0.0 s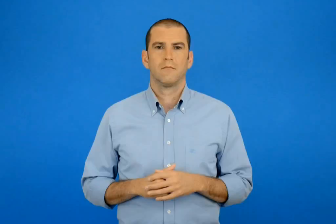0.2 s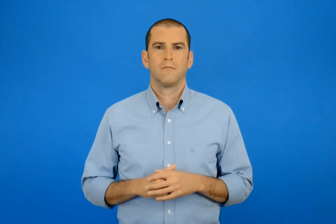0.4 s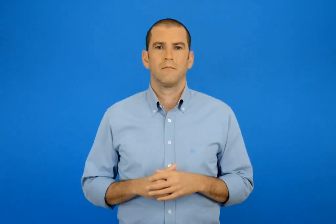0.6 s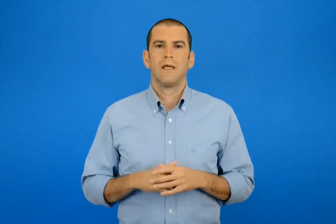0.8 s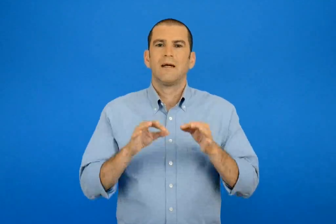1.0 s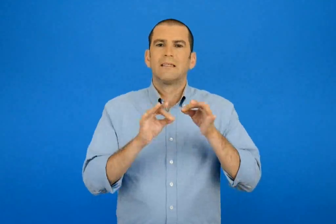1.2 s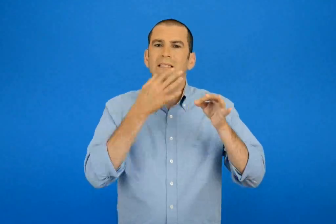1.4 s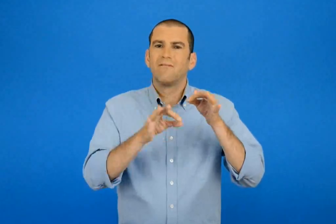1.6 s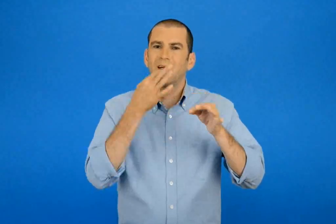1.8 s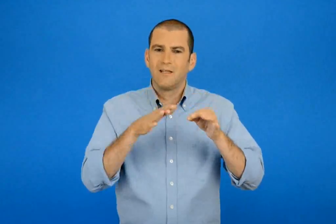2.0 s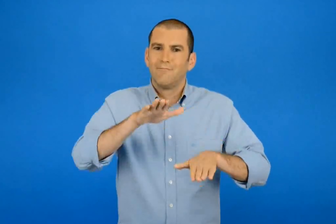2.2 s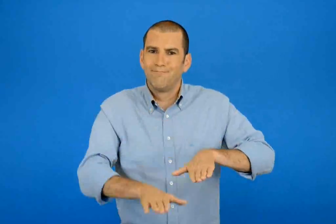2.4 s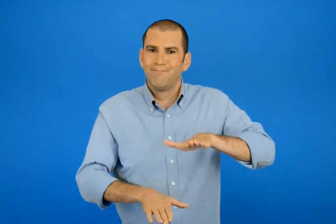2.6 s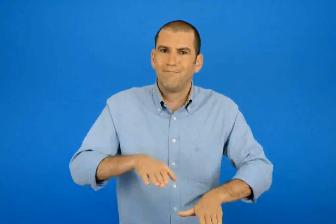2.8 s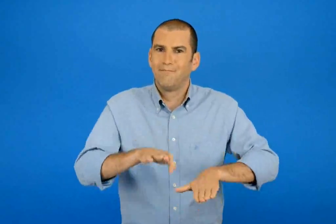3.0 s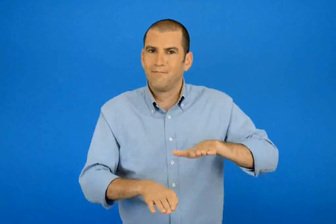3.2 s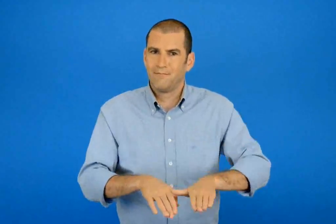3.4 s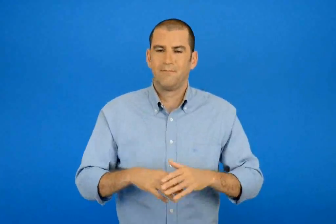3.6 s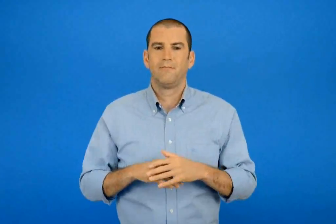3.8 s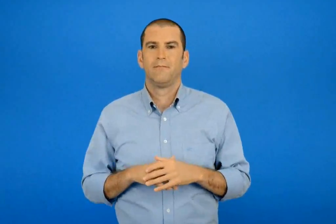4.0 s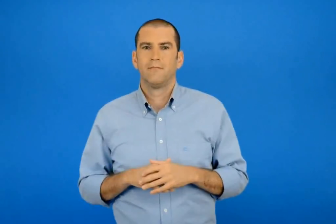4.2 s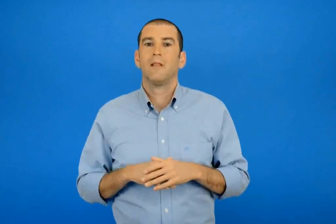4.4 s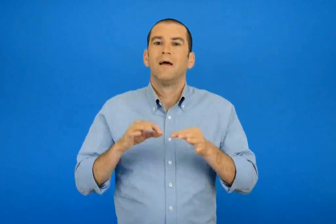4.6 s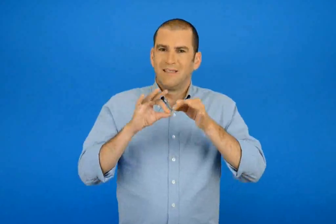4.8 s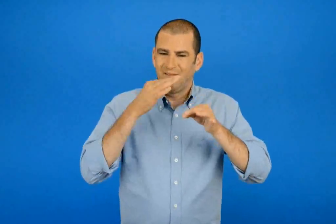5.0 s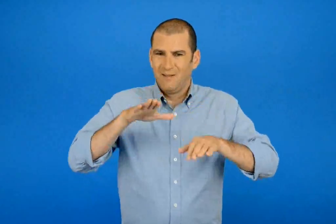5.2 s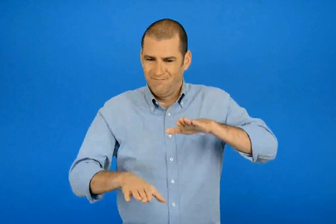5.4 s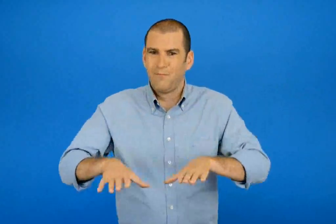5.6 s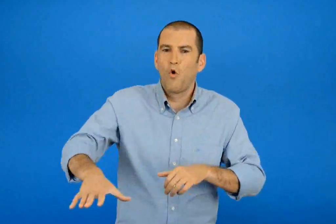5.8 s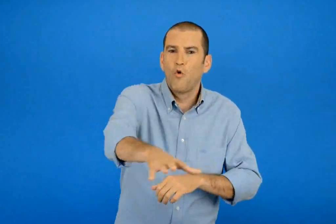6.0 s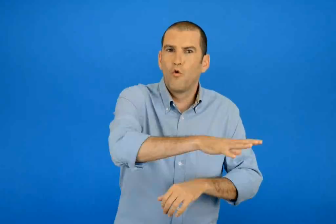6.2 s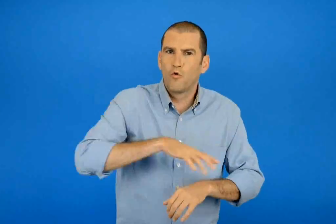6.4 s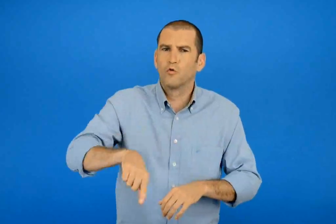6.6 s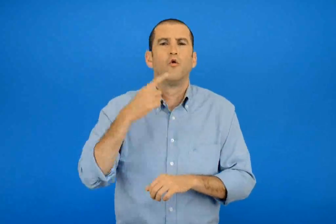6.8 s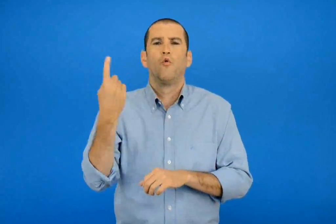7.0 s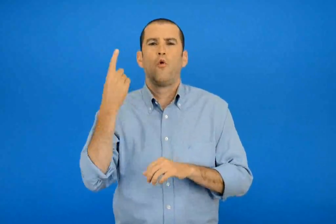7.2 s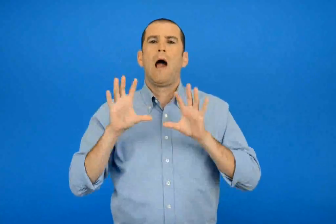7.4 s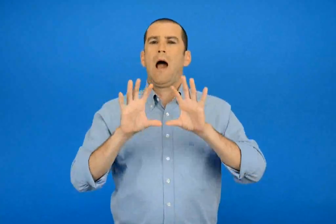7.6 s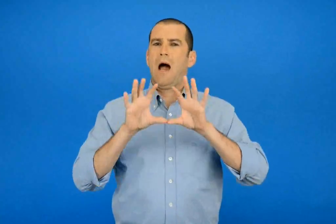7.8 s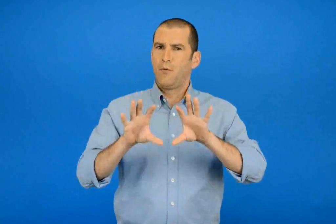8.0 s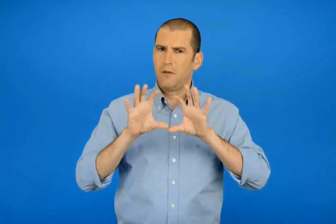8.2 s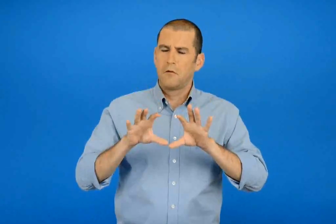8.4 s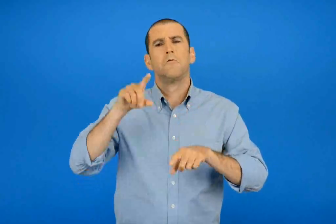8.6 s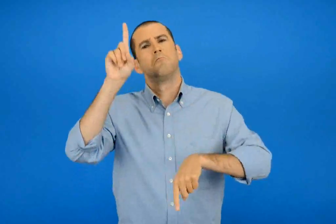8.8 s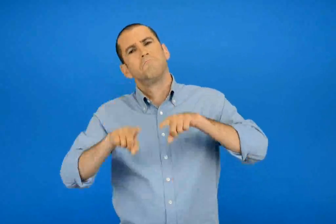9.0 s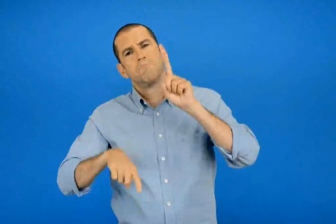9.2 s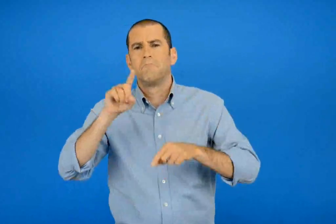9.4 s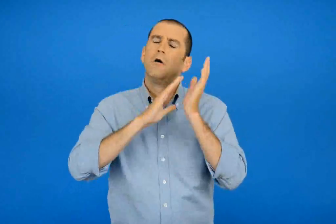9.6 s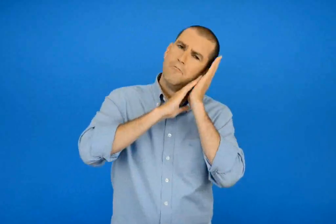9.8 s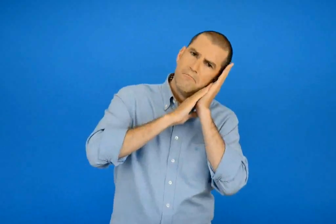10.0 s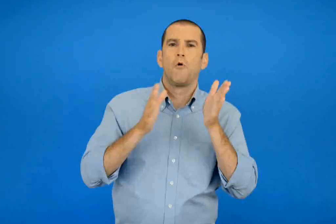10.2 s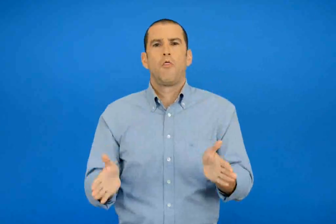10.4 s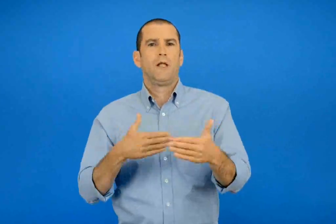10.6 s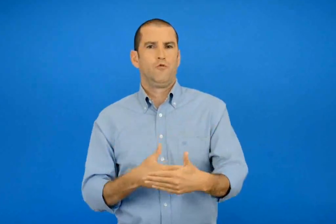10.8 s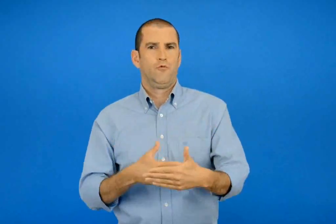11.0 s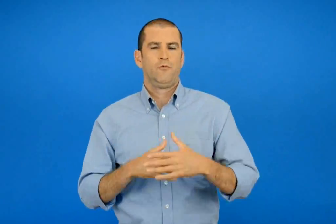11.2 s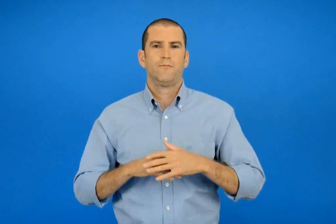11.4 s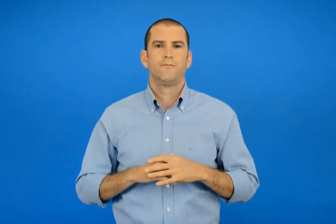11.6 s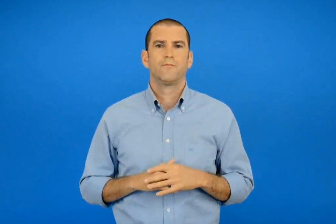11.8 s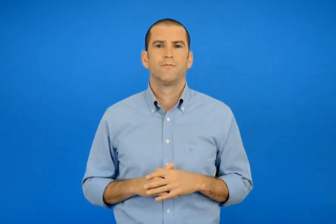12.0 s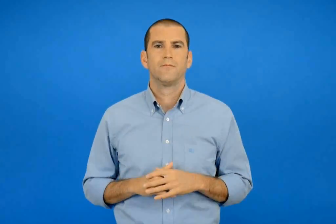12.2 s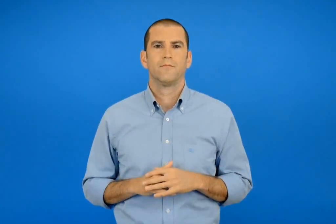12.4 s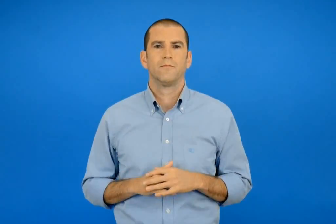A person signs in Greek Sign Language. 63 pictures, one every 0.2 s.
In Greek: πατητήρι ο χώρος του πατητηριού είναι και αποθήκη άλλοτε και υπνοδωμάτιο
